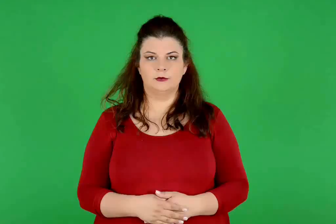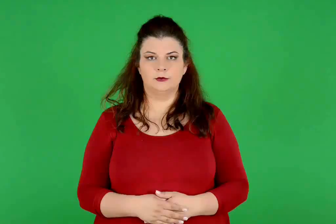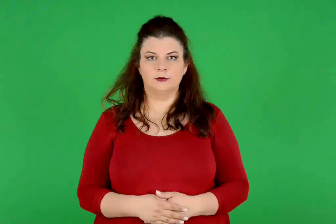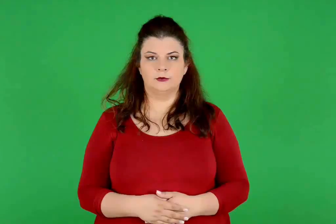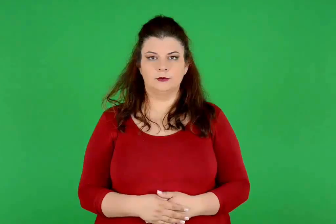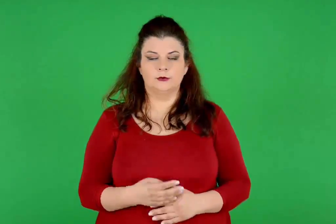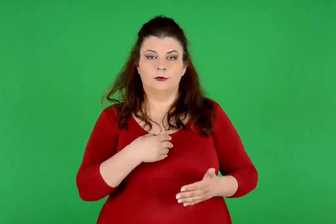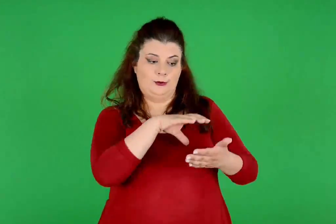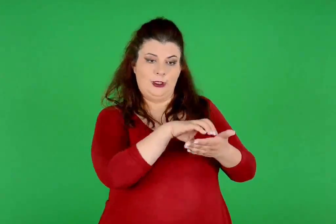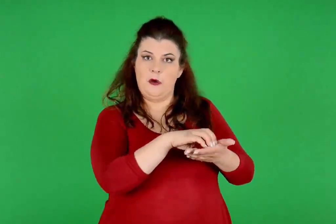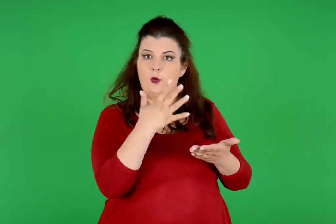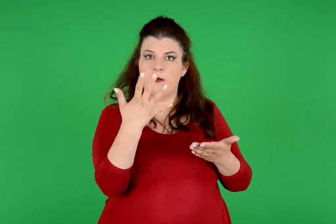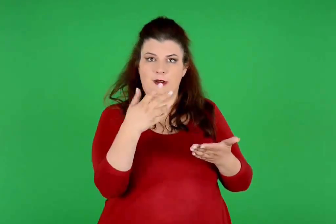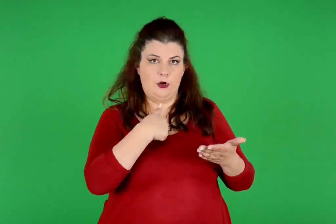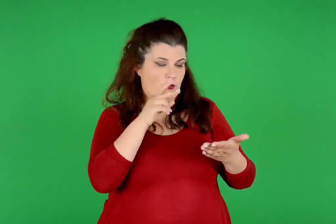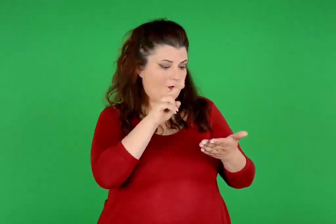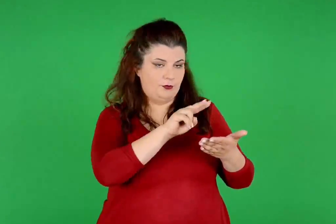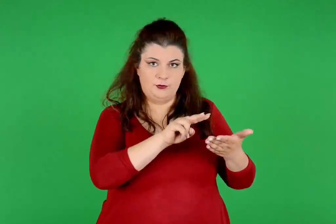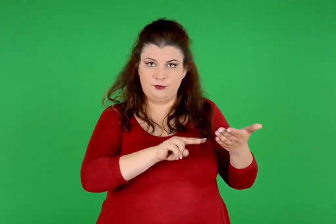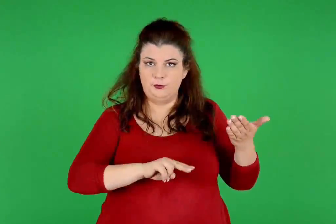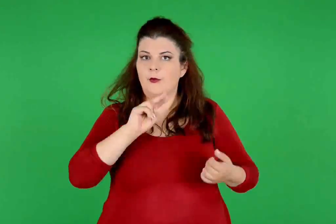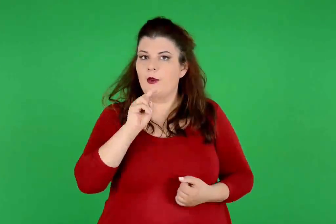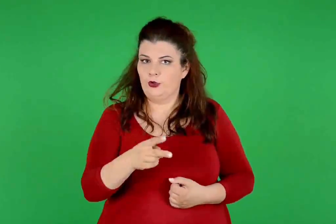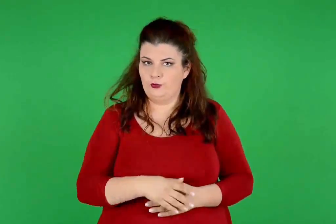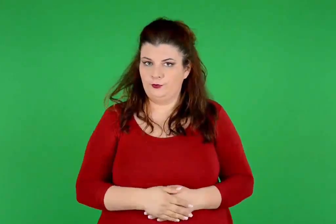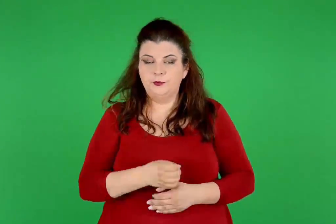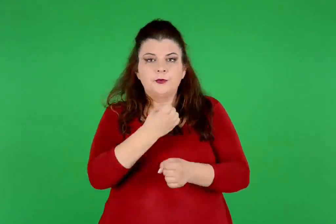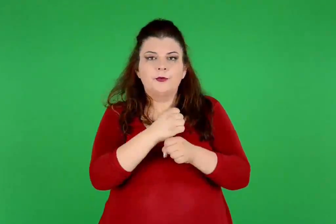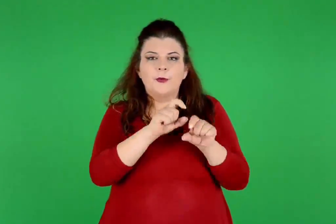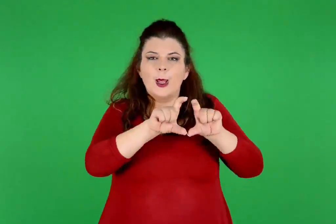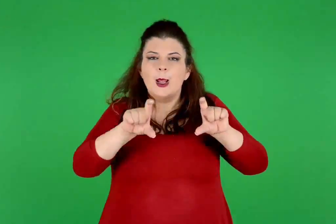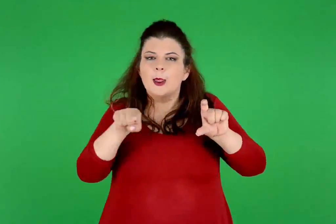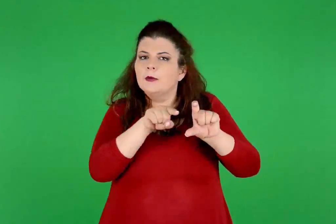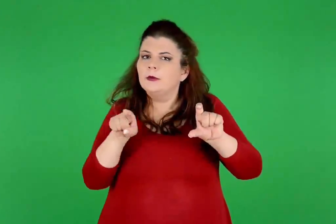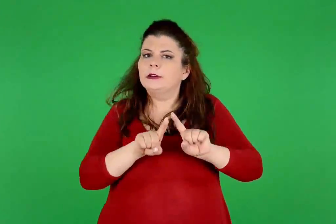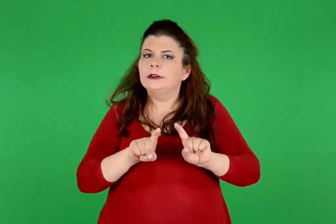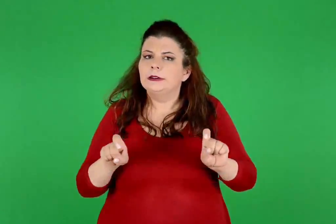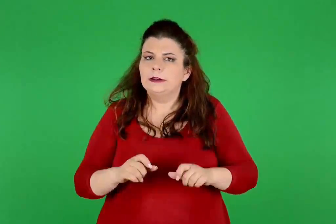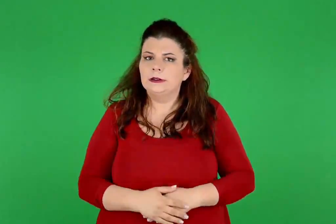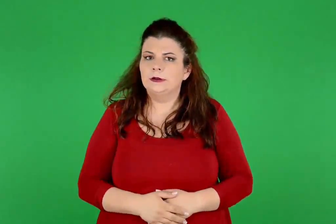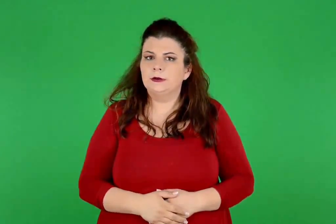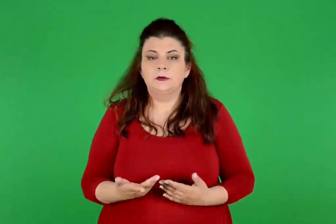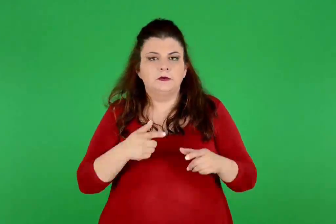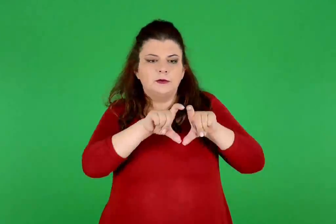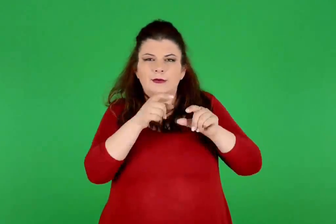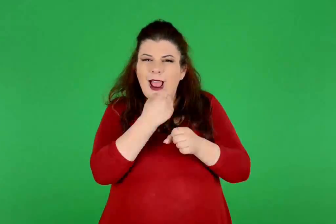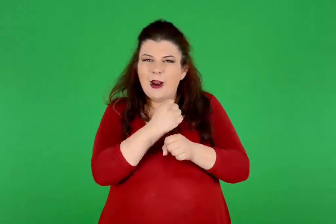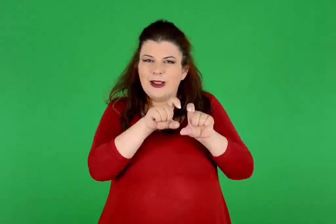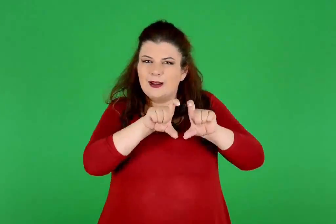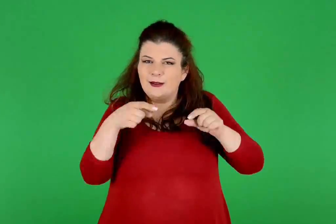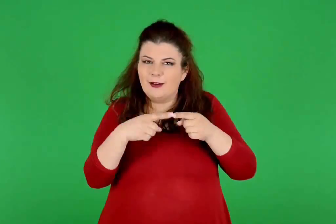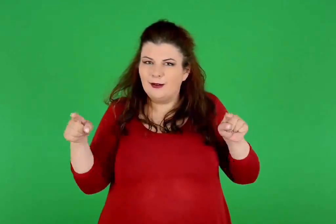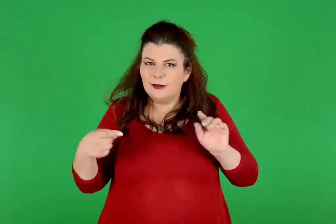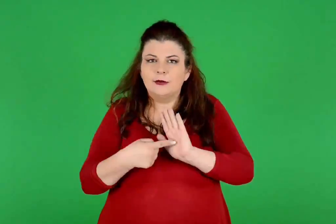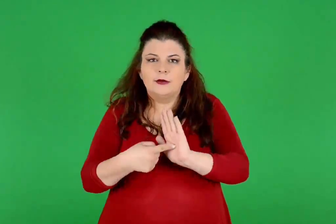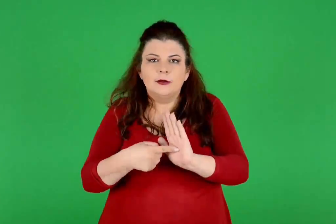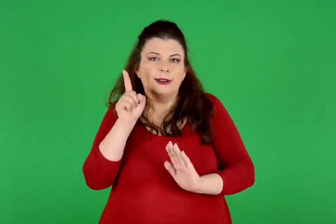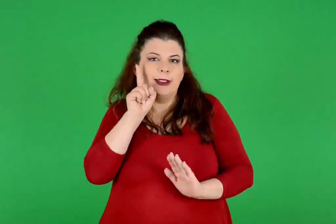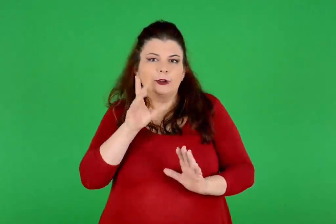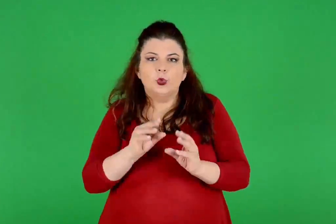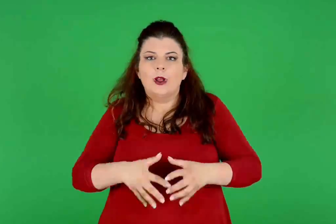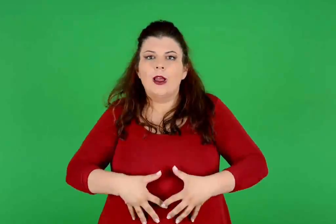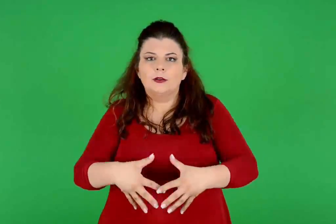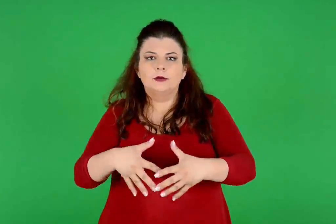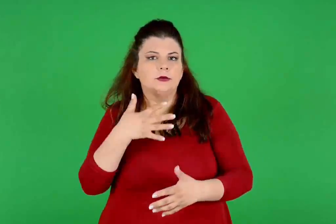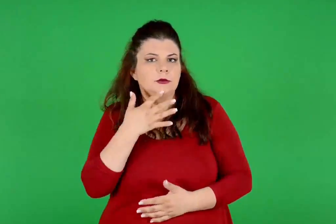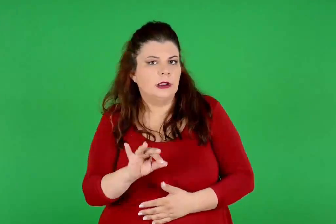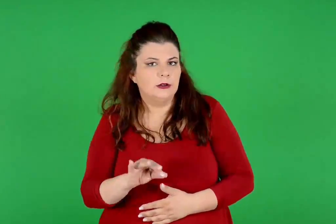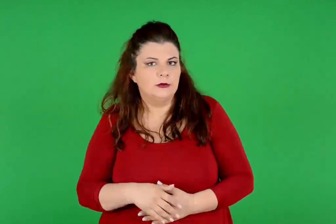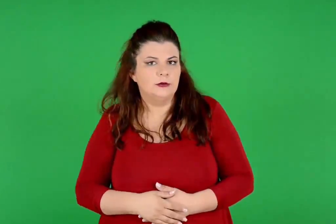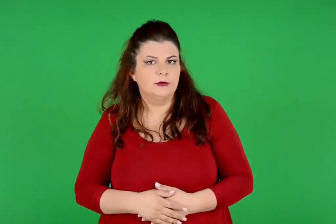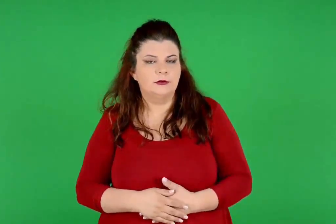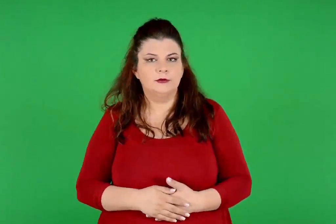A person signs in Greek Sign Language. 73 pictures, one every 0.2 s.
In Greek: διαβάζω το κείμενο 5 και απαντώ. τι ήταν τα ειδώλια ; γιατί πολλά ειδώλια παρίσταναν έγκυες γυναίκες ;
